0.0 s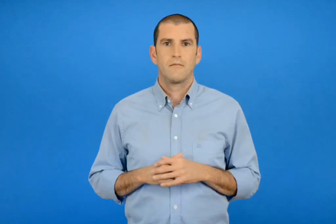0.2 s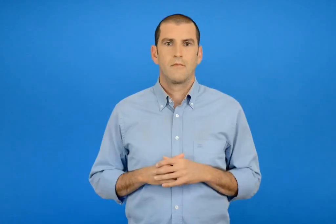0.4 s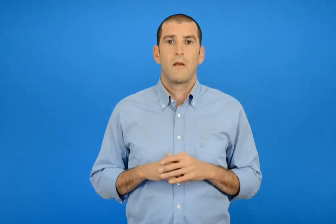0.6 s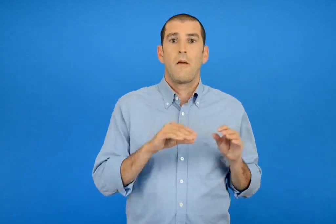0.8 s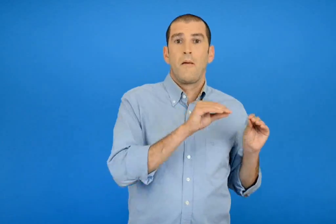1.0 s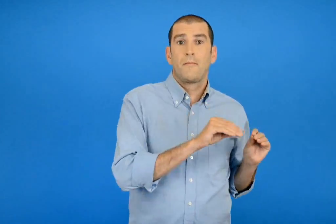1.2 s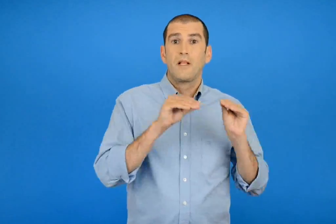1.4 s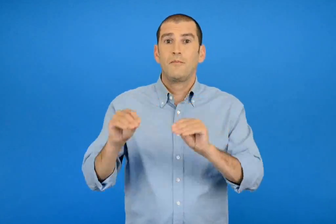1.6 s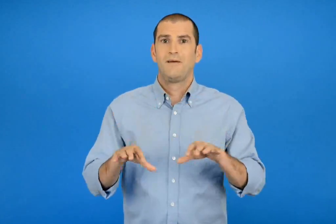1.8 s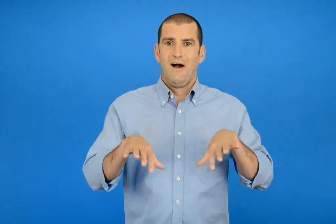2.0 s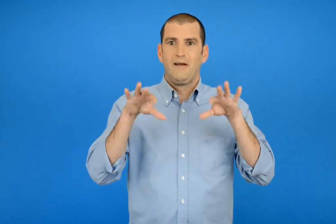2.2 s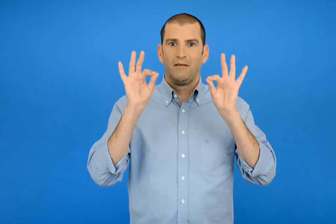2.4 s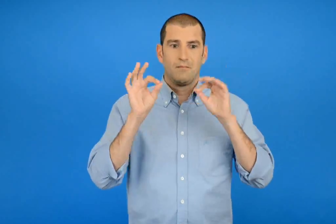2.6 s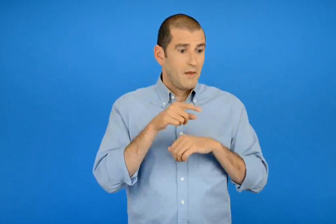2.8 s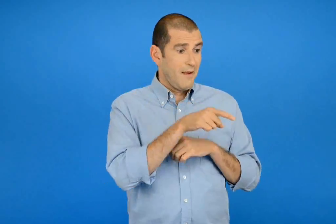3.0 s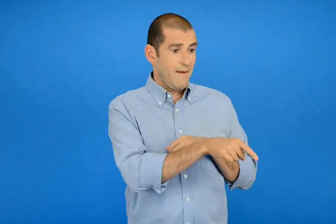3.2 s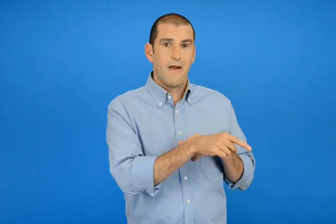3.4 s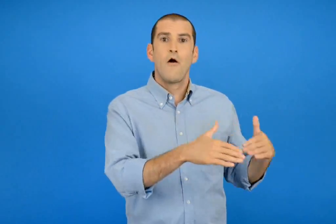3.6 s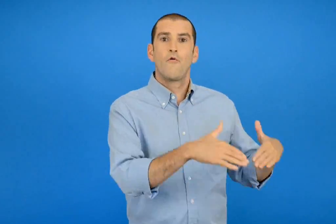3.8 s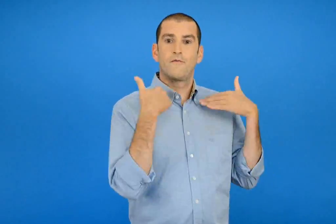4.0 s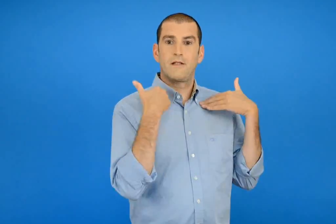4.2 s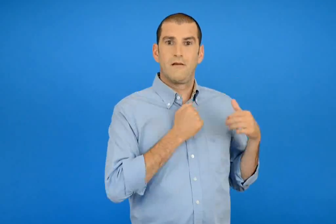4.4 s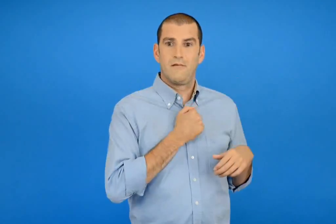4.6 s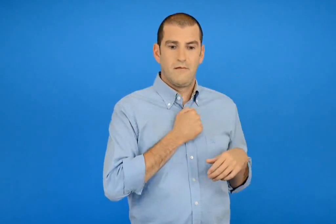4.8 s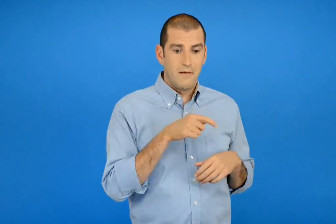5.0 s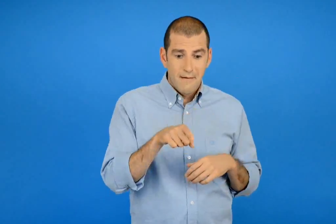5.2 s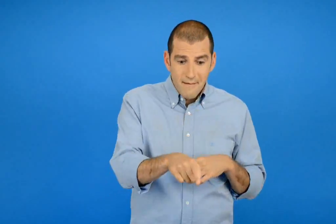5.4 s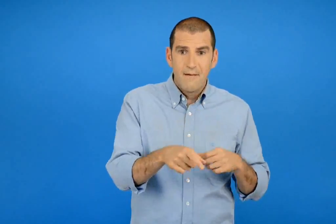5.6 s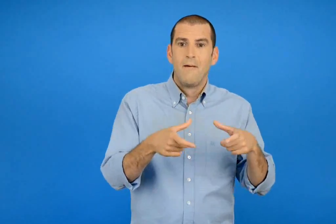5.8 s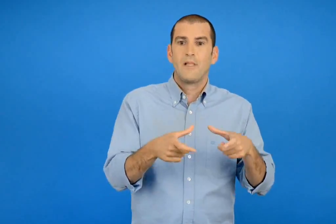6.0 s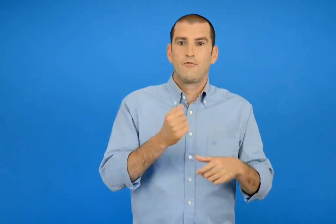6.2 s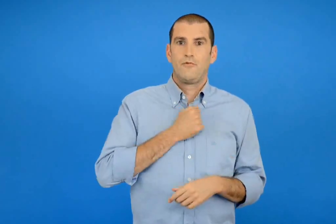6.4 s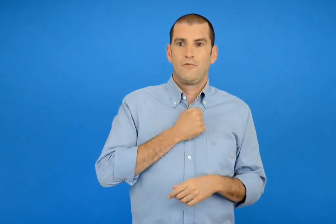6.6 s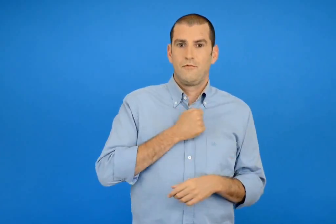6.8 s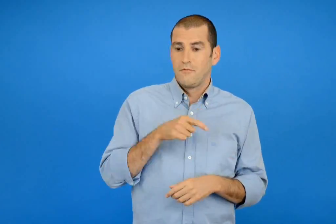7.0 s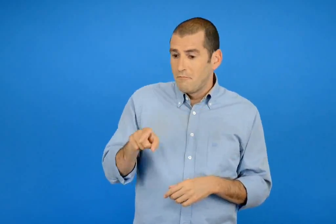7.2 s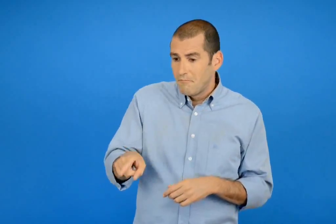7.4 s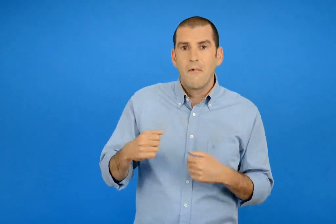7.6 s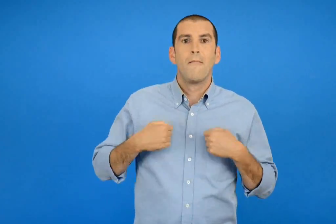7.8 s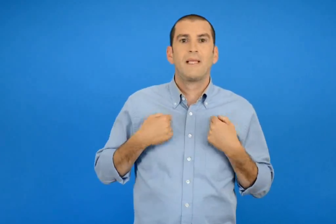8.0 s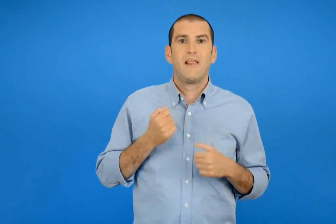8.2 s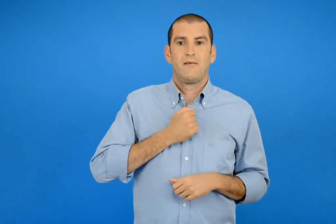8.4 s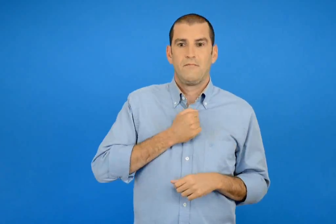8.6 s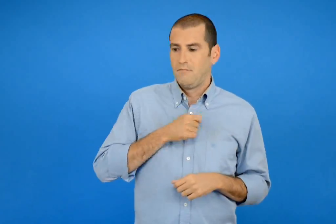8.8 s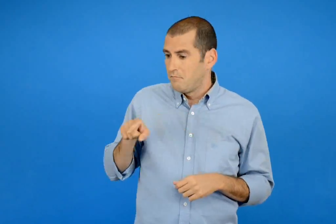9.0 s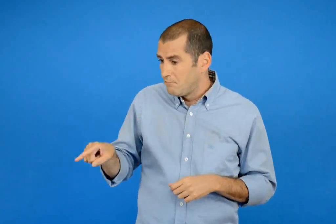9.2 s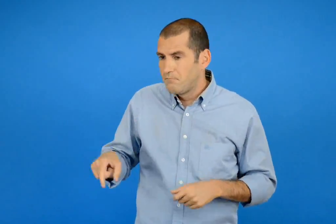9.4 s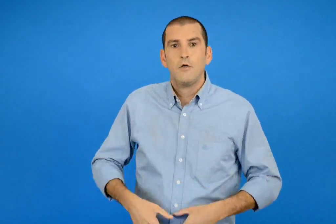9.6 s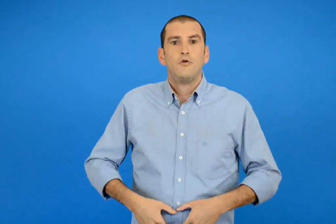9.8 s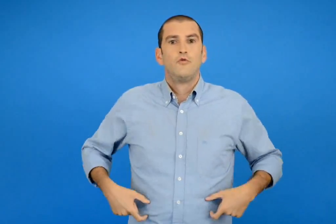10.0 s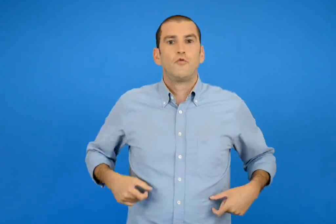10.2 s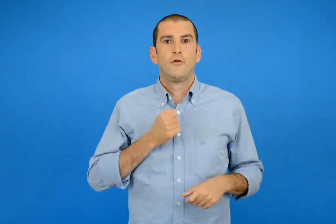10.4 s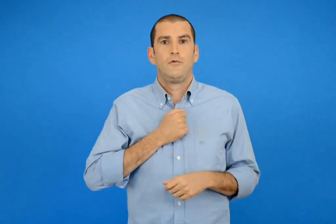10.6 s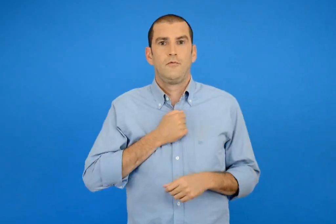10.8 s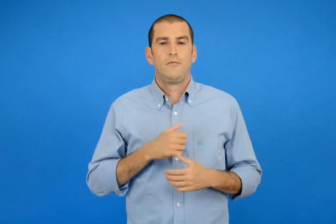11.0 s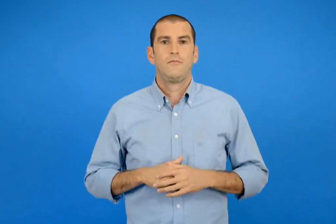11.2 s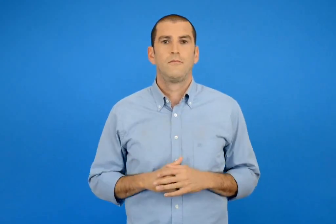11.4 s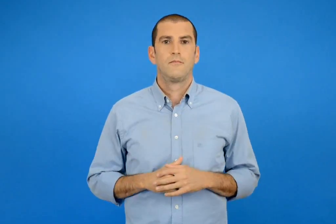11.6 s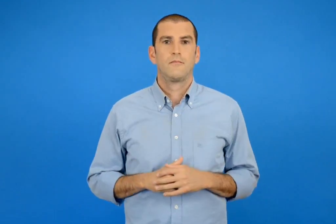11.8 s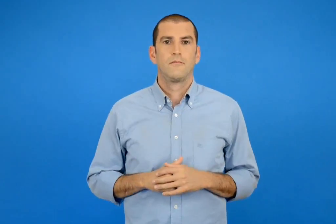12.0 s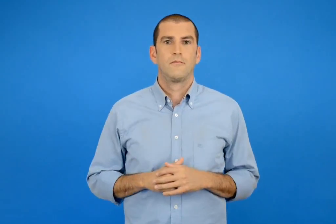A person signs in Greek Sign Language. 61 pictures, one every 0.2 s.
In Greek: η μετακόμιση αρχίζει να η κουβέρτα μου το πιάτο μου το παιχνίδι μου η ζώνη μου
